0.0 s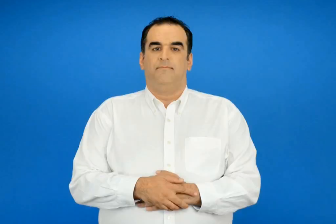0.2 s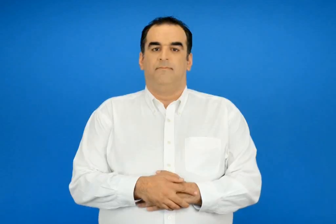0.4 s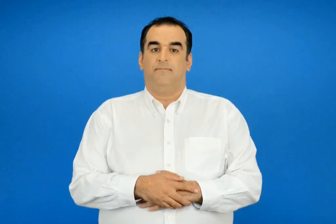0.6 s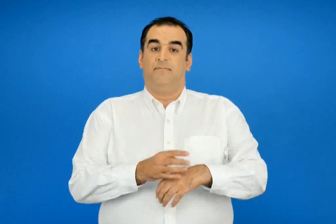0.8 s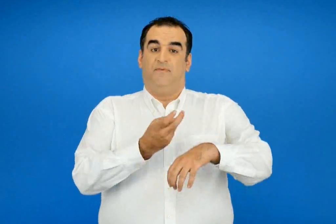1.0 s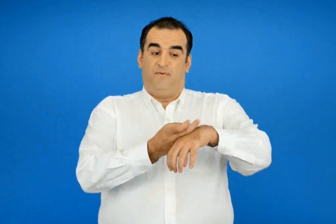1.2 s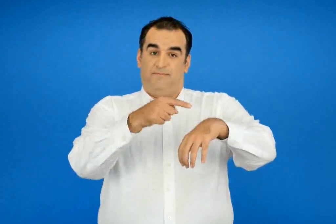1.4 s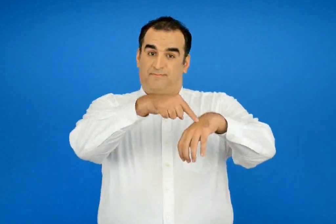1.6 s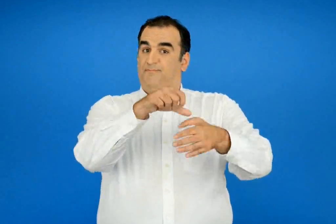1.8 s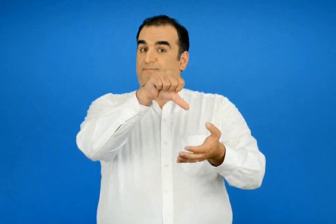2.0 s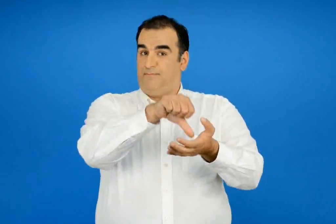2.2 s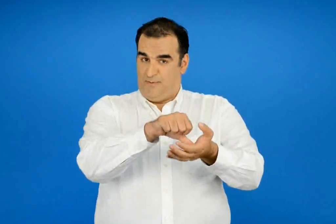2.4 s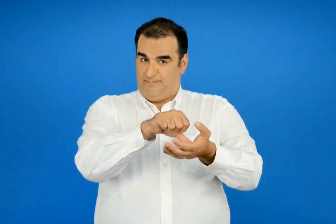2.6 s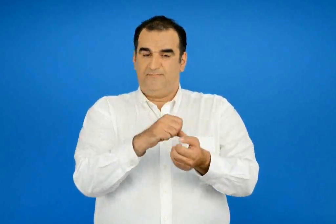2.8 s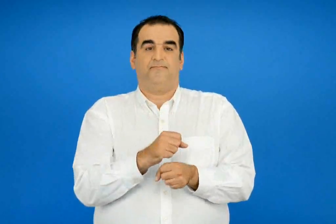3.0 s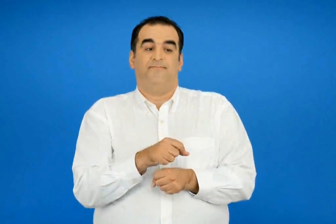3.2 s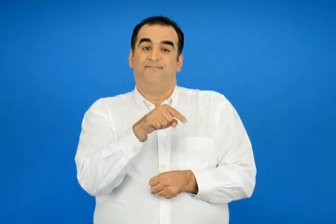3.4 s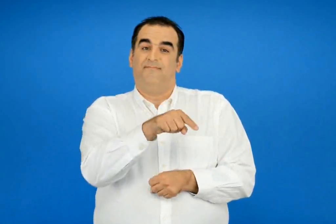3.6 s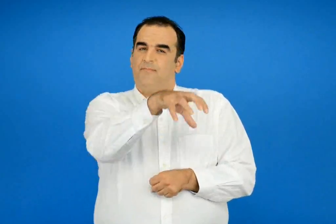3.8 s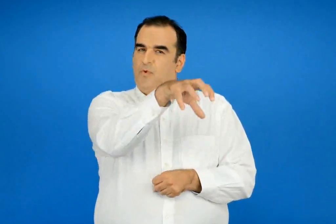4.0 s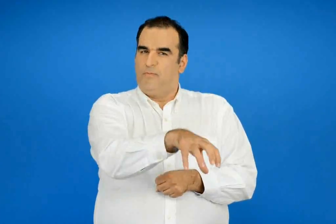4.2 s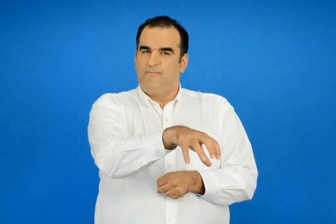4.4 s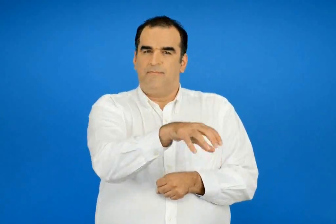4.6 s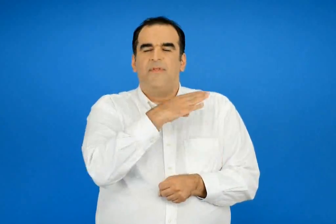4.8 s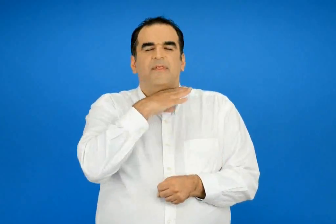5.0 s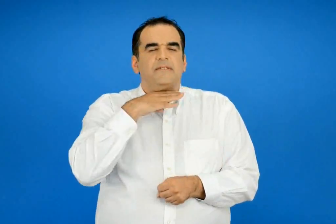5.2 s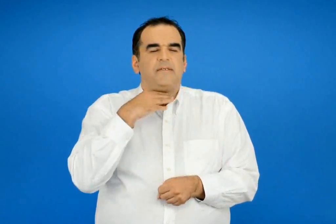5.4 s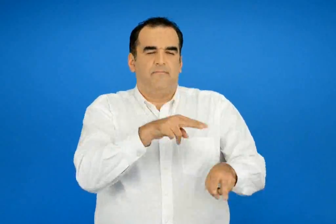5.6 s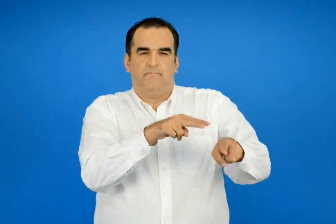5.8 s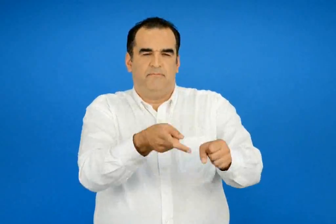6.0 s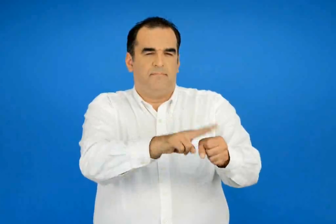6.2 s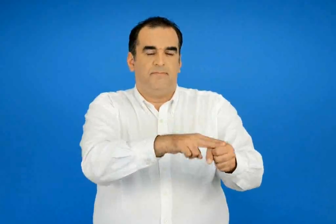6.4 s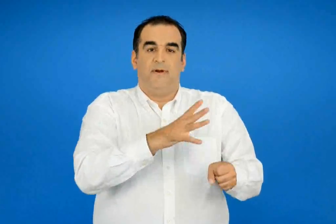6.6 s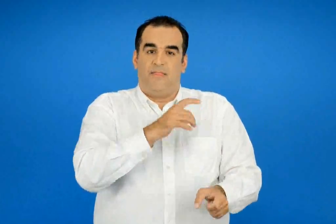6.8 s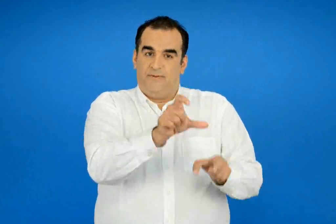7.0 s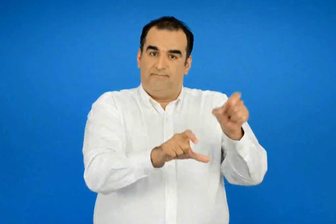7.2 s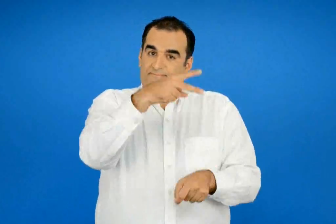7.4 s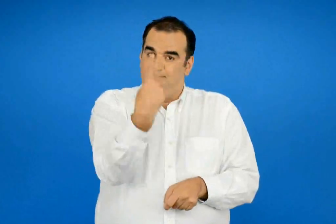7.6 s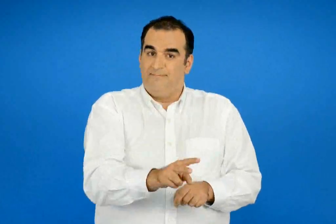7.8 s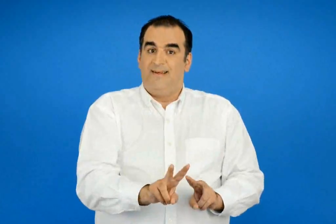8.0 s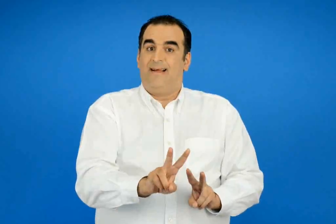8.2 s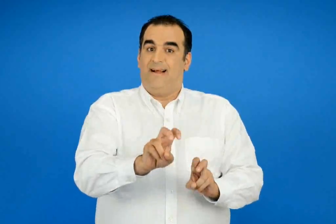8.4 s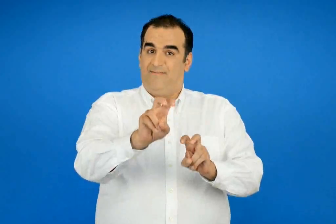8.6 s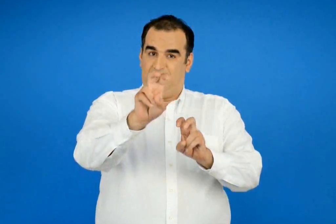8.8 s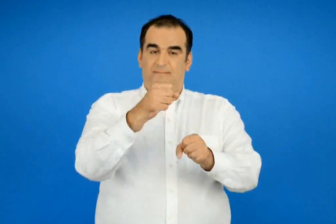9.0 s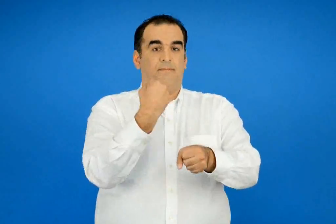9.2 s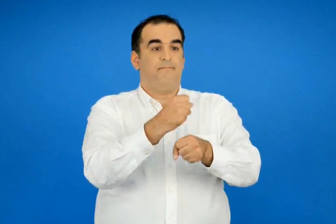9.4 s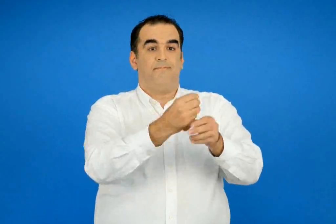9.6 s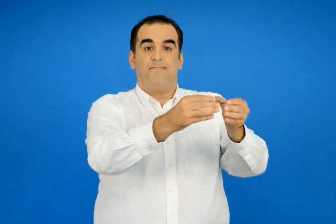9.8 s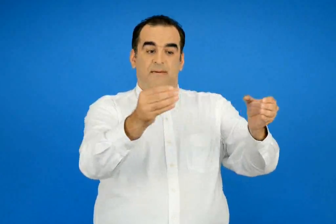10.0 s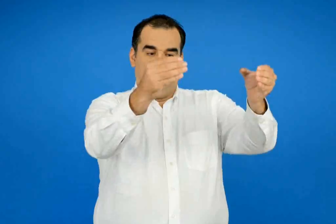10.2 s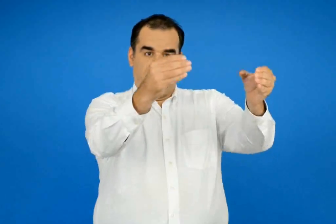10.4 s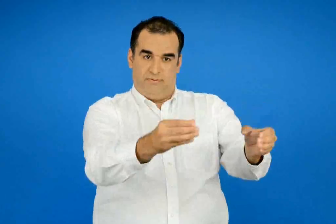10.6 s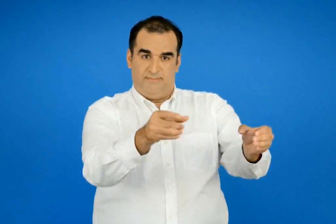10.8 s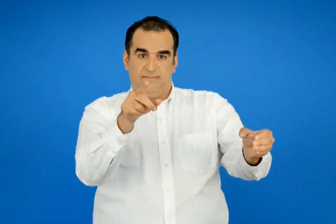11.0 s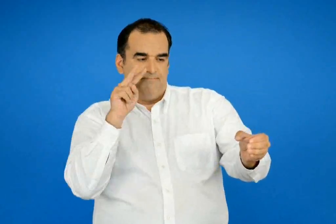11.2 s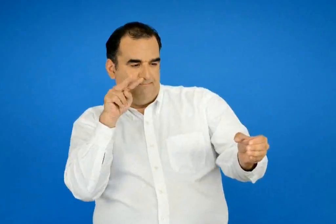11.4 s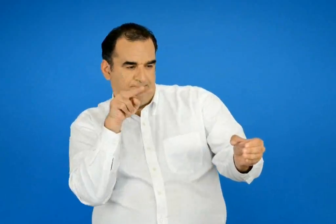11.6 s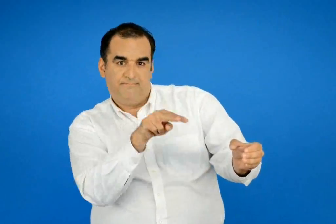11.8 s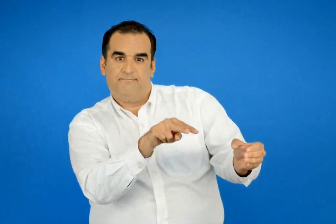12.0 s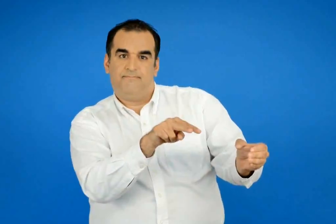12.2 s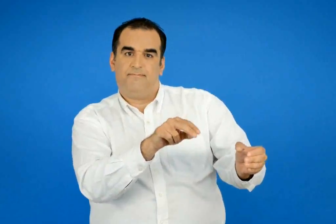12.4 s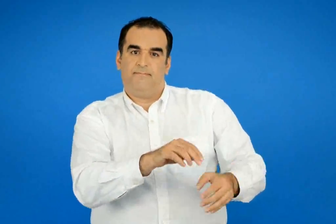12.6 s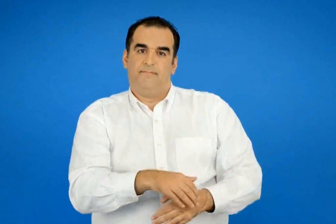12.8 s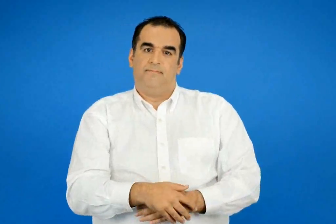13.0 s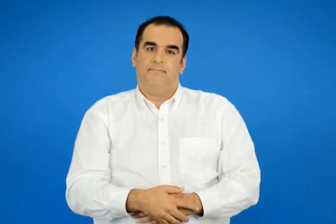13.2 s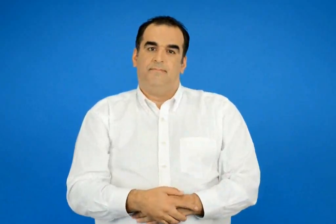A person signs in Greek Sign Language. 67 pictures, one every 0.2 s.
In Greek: φτάνοντας στην ορεινή κωμόπολη θα δείτε τον τόπο θυσίας των καλαβρυτινών με το μνημείο της εκτέλεσης
